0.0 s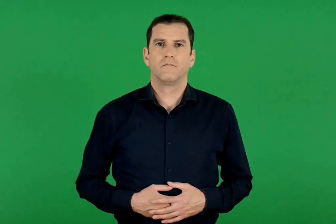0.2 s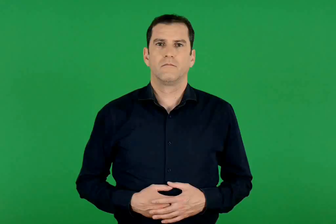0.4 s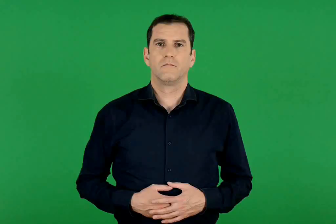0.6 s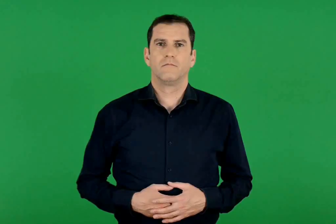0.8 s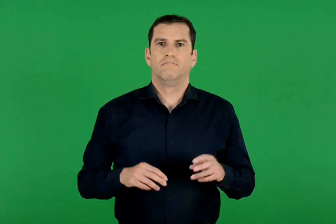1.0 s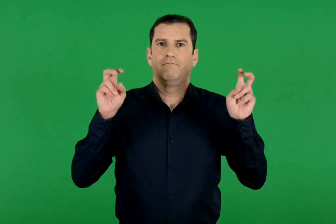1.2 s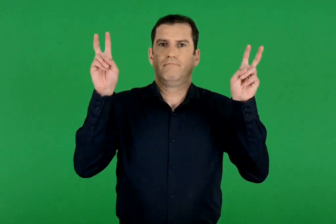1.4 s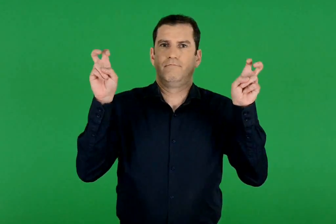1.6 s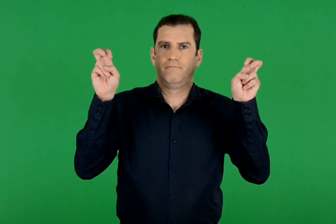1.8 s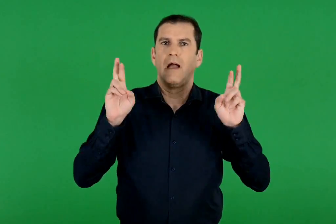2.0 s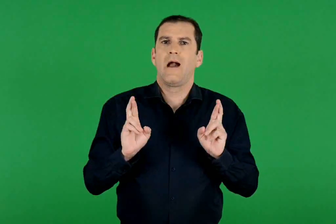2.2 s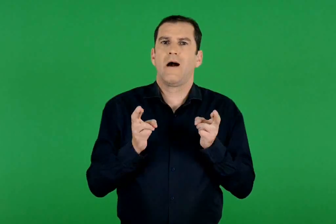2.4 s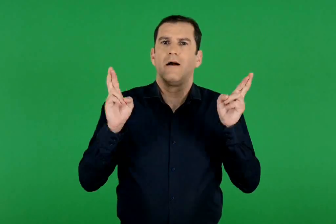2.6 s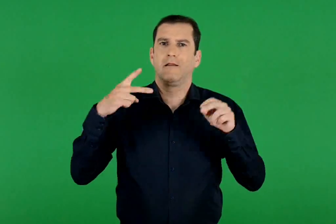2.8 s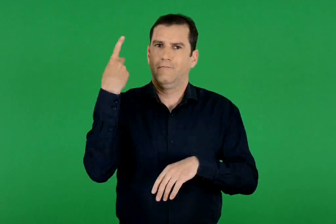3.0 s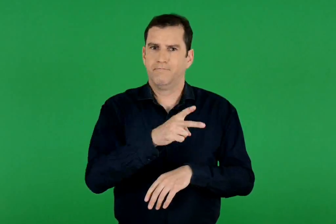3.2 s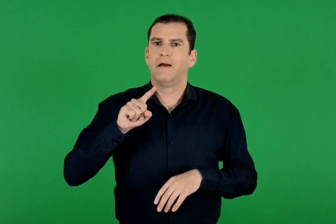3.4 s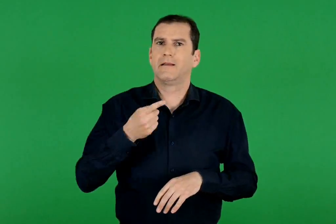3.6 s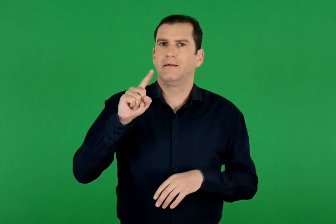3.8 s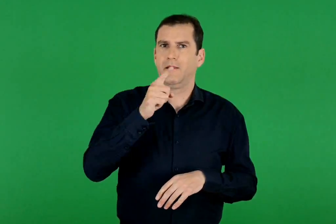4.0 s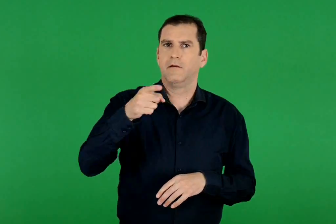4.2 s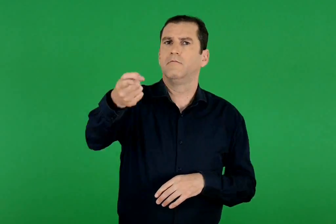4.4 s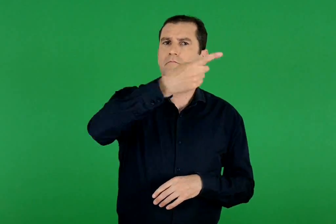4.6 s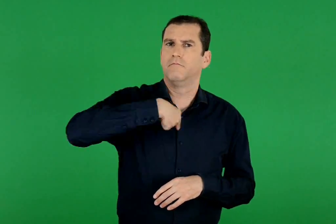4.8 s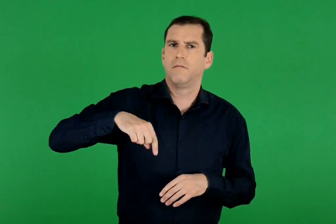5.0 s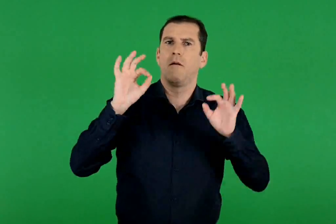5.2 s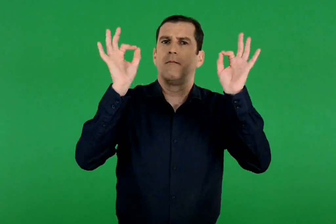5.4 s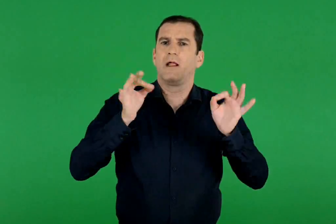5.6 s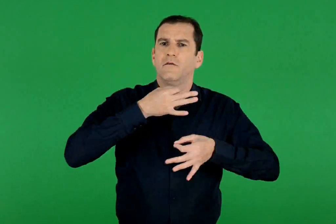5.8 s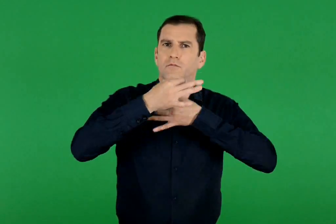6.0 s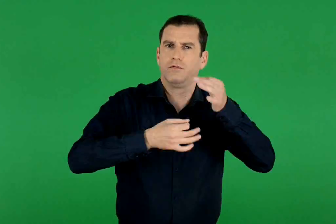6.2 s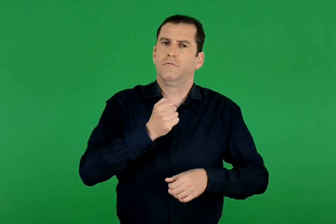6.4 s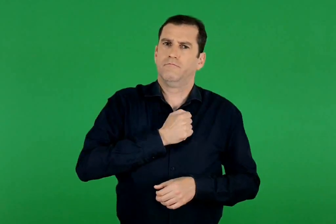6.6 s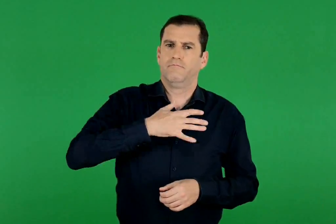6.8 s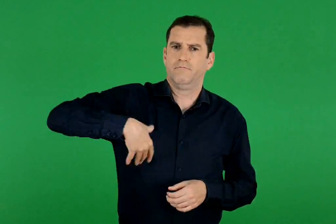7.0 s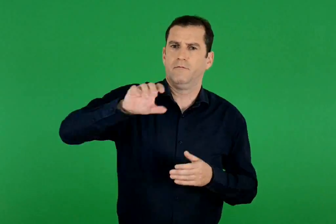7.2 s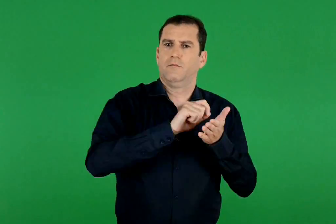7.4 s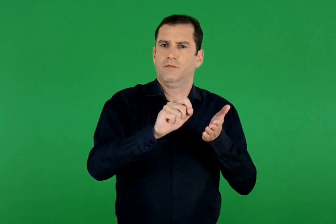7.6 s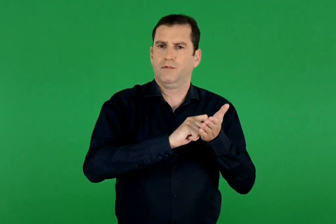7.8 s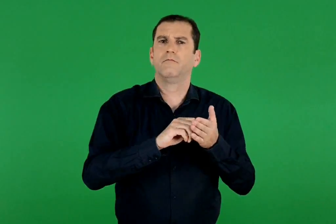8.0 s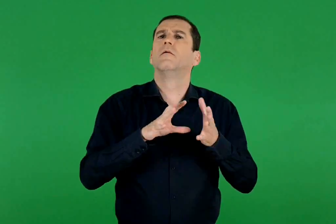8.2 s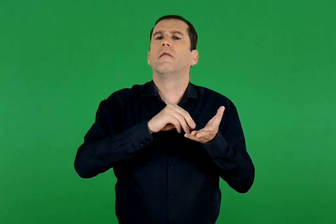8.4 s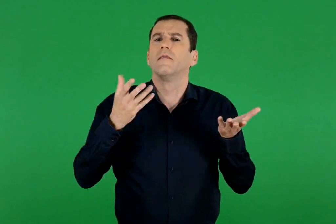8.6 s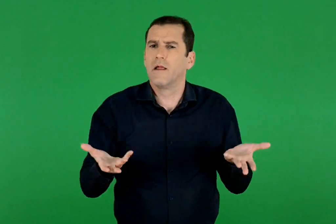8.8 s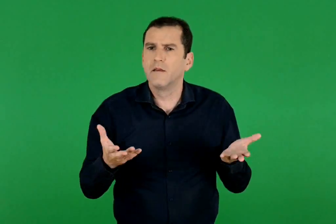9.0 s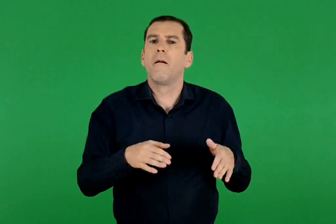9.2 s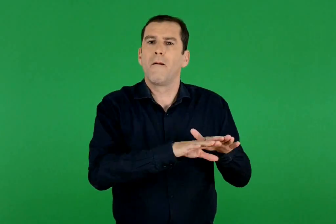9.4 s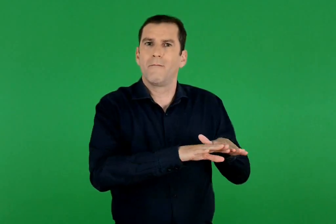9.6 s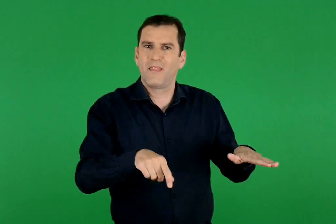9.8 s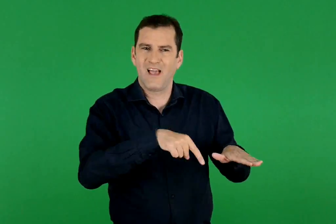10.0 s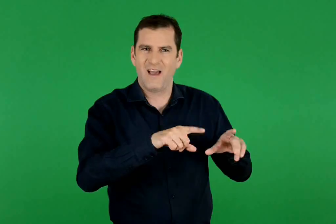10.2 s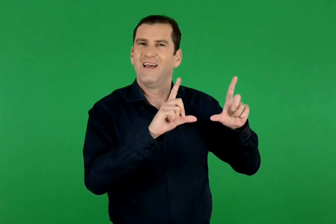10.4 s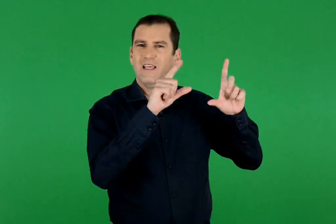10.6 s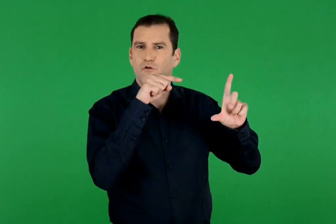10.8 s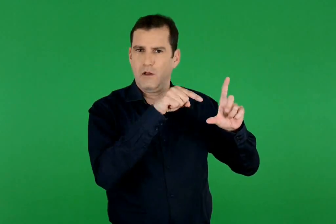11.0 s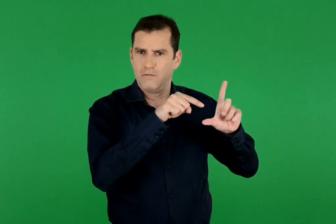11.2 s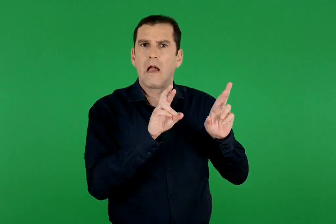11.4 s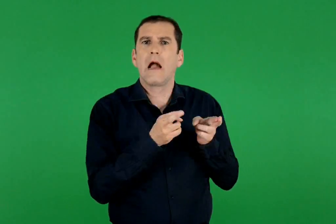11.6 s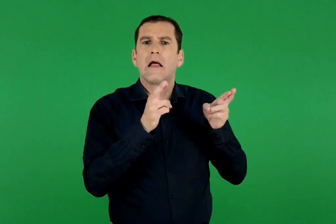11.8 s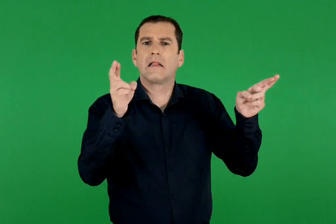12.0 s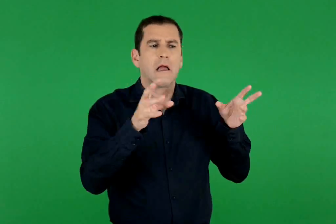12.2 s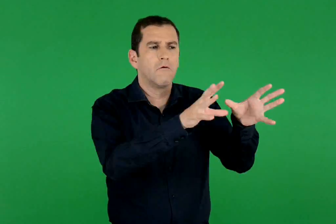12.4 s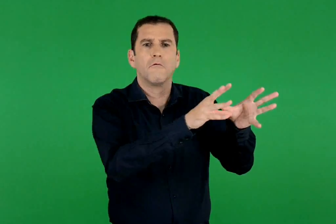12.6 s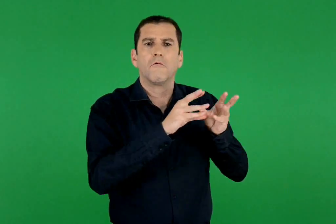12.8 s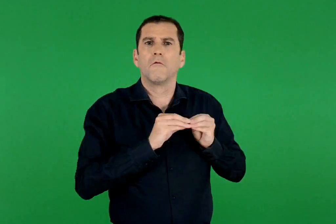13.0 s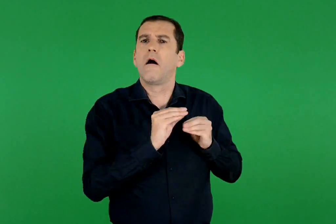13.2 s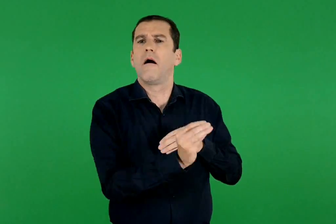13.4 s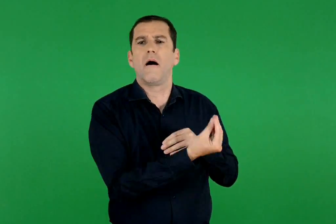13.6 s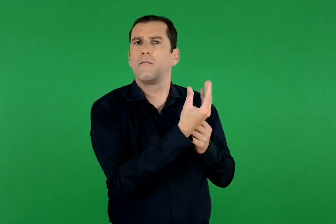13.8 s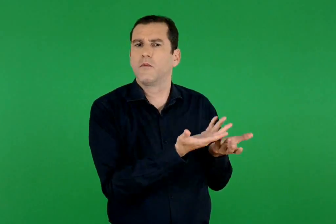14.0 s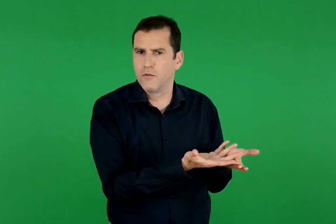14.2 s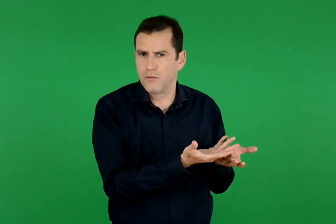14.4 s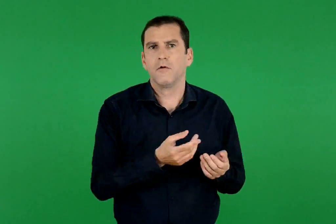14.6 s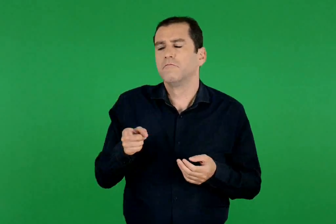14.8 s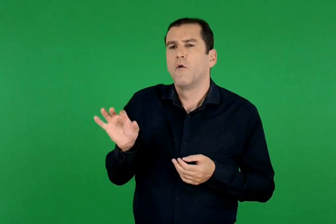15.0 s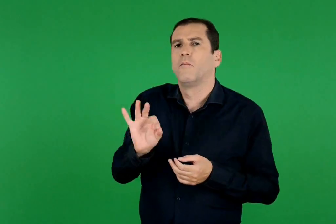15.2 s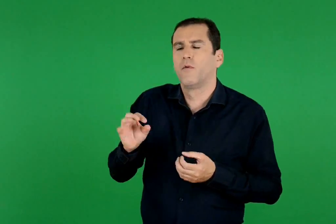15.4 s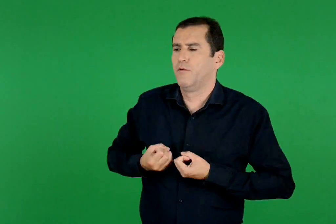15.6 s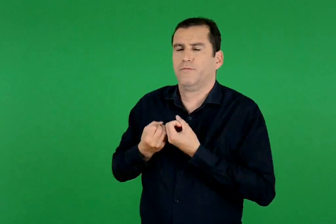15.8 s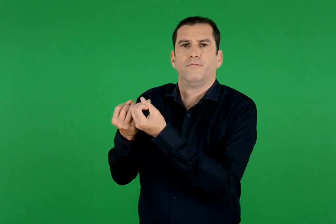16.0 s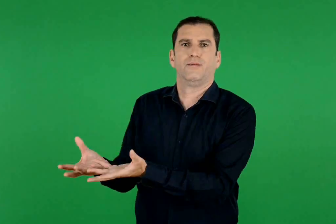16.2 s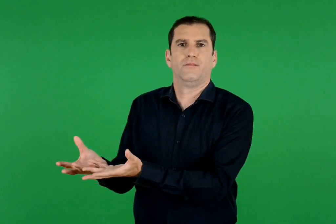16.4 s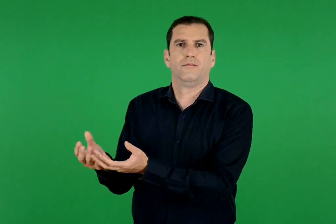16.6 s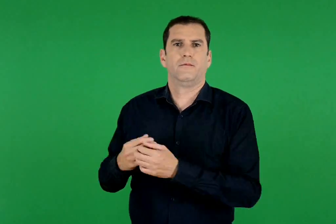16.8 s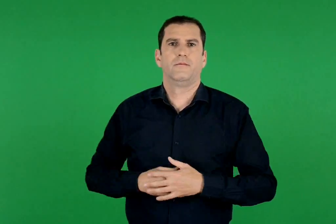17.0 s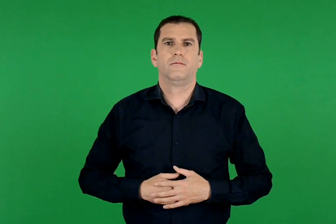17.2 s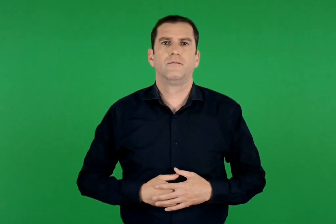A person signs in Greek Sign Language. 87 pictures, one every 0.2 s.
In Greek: περιγράφουμε με δικά μας λόγια το ταξίδι της ενέργειας , δηλαδή από πού πήραν τελικά ενέργεια τα παιδιά της εικόνας και πού τη χρησιμοποίησαν
